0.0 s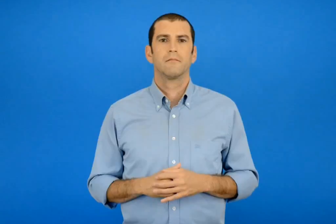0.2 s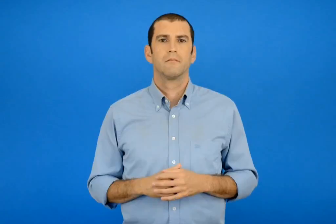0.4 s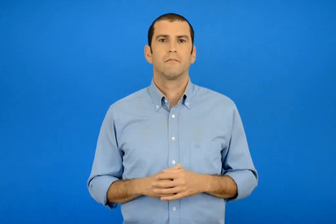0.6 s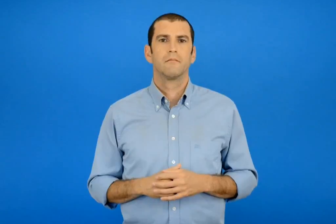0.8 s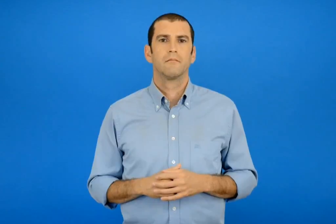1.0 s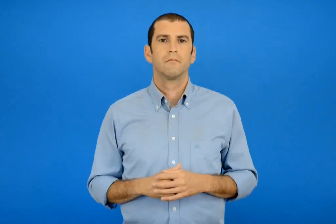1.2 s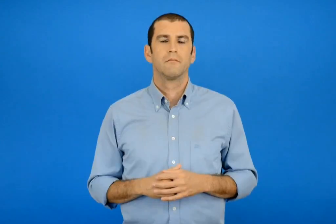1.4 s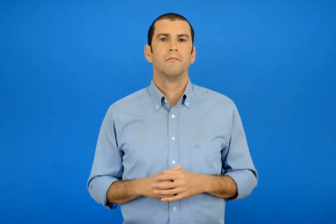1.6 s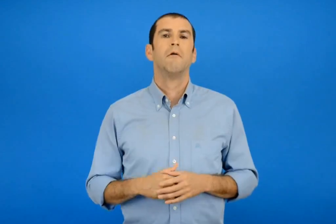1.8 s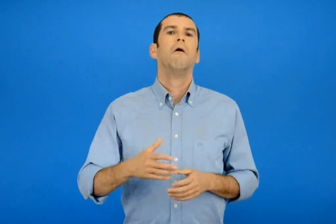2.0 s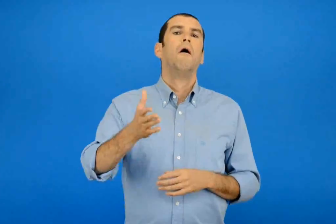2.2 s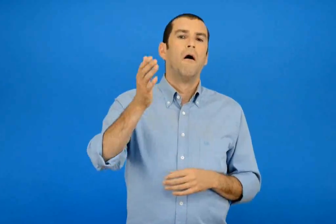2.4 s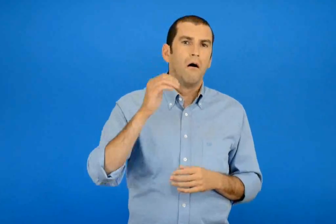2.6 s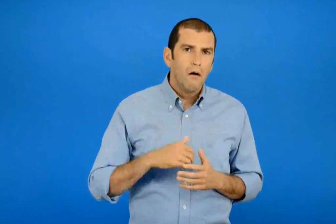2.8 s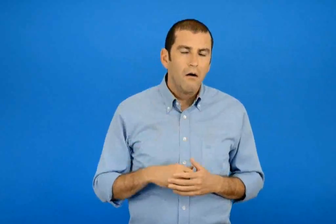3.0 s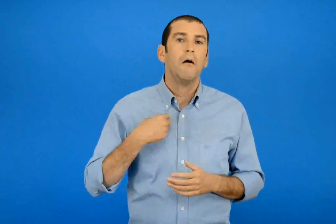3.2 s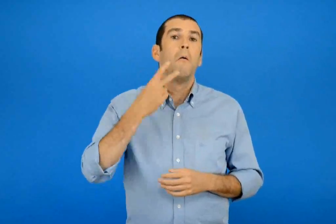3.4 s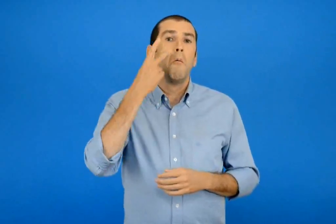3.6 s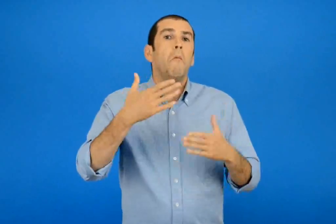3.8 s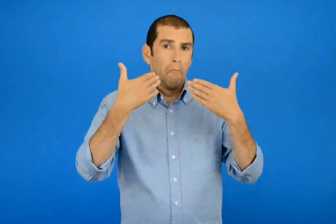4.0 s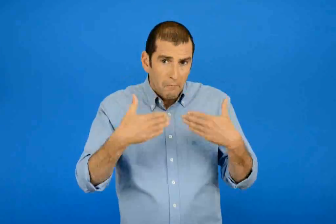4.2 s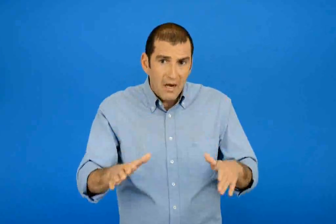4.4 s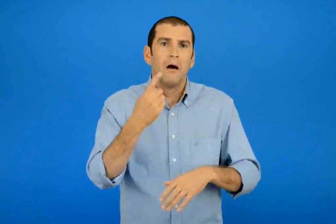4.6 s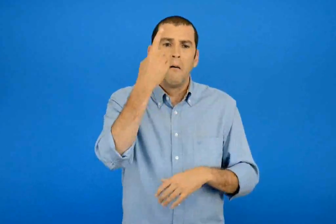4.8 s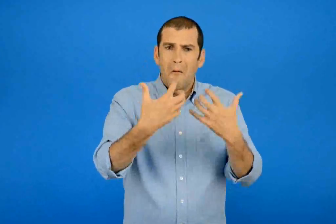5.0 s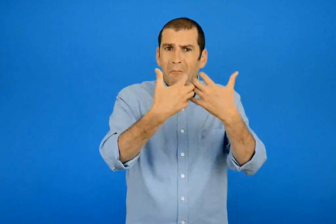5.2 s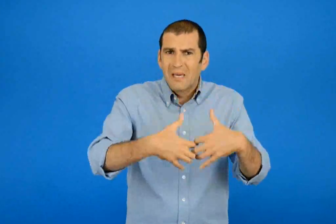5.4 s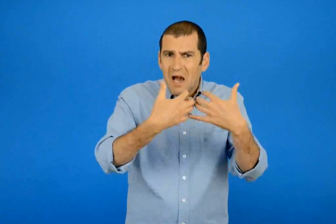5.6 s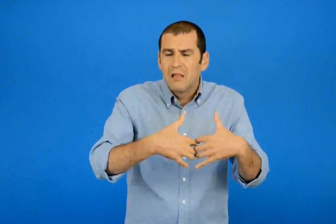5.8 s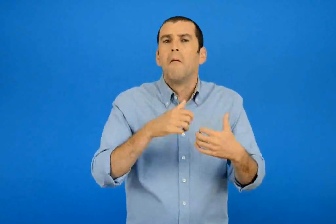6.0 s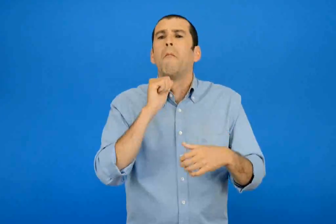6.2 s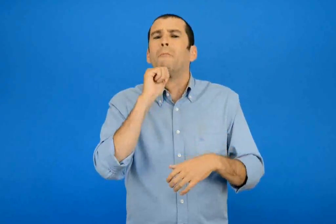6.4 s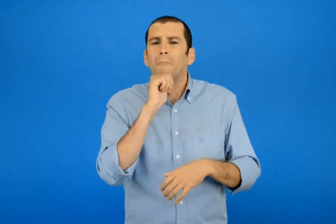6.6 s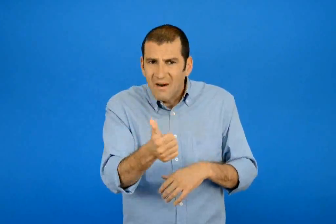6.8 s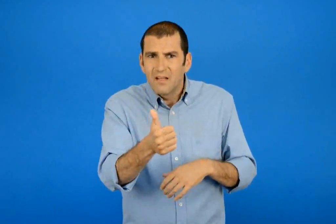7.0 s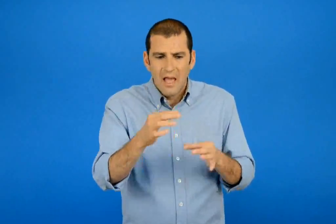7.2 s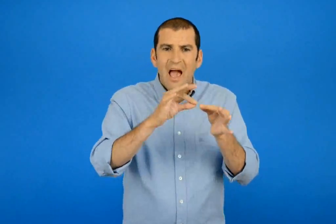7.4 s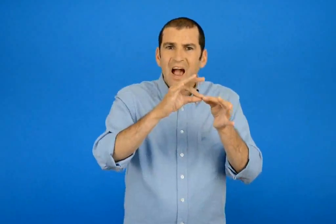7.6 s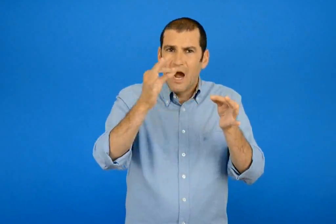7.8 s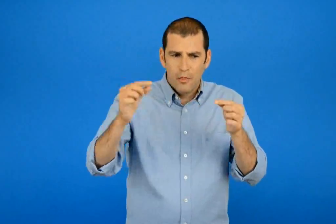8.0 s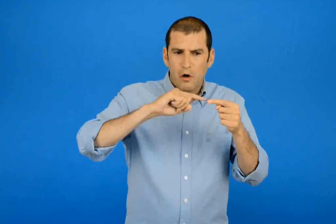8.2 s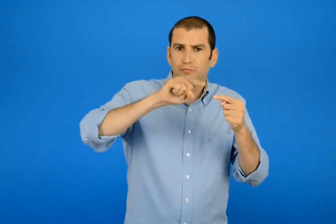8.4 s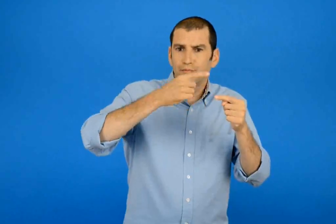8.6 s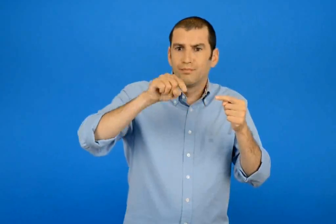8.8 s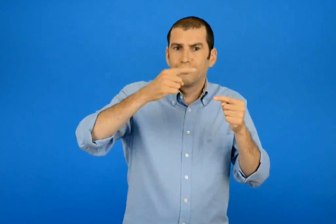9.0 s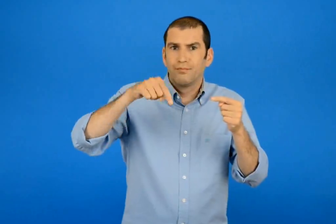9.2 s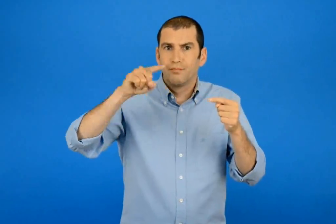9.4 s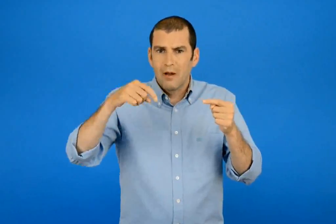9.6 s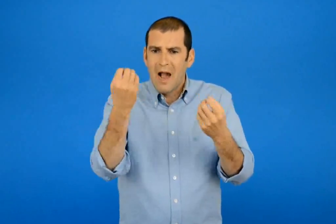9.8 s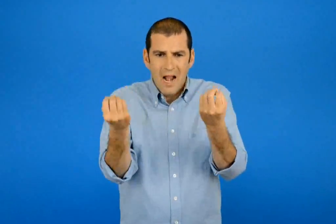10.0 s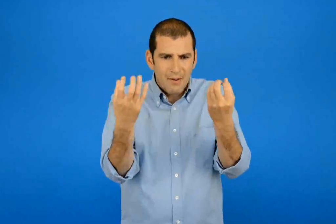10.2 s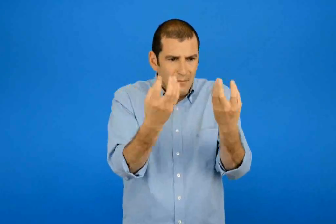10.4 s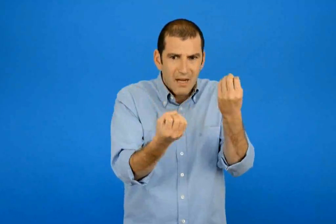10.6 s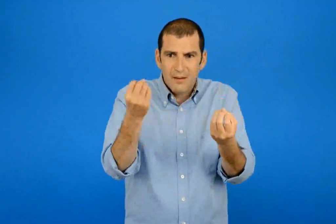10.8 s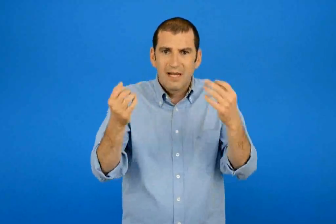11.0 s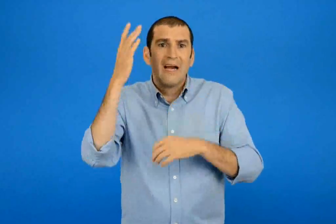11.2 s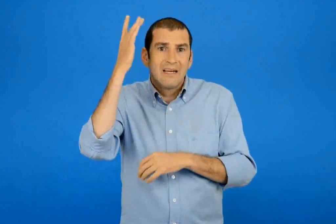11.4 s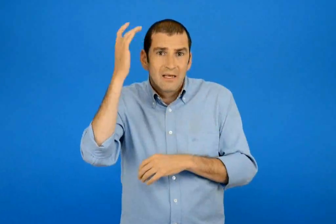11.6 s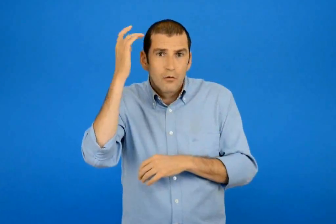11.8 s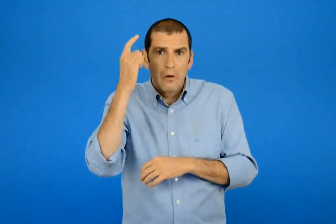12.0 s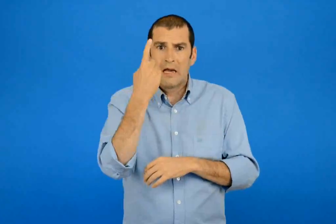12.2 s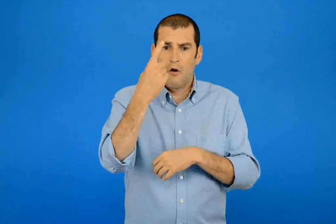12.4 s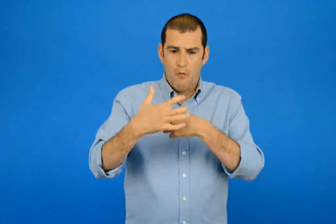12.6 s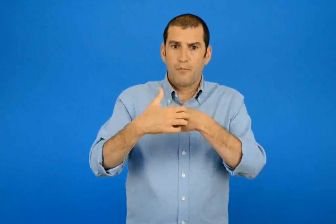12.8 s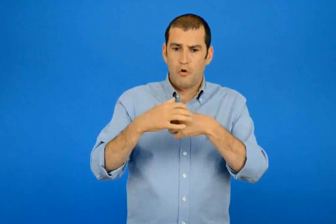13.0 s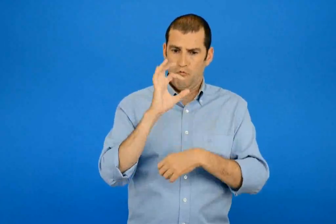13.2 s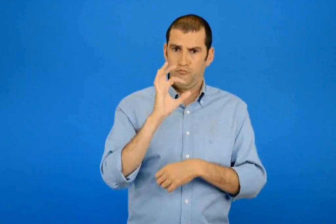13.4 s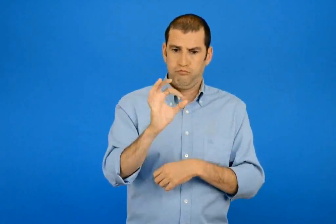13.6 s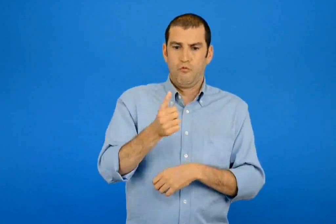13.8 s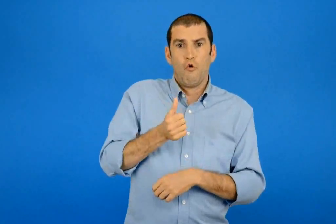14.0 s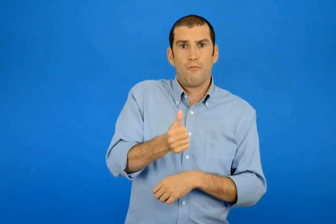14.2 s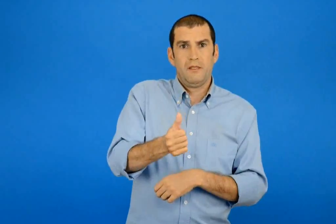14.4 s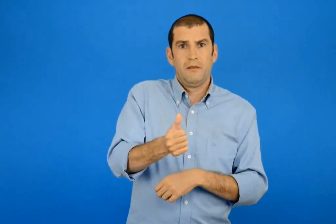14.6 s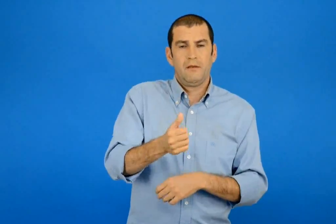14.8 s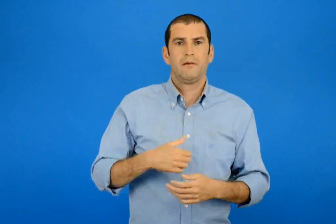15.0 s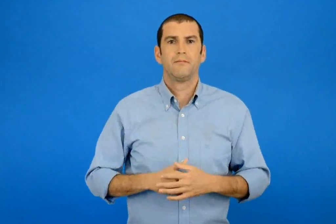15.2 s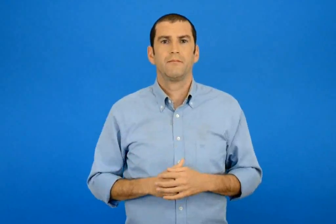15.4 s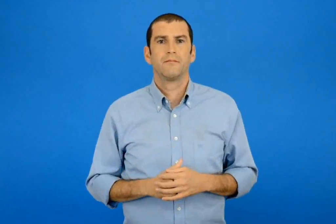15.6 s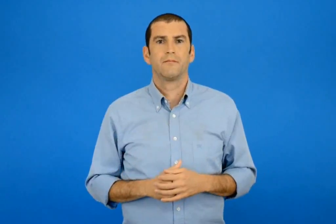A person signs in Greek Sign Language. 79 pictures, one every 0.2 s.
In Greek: που λες είδα μια μαύρη μηχανή με στριφογυριστά καλώδια με κίτρινα λαμπάκια και ένα μεγάλο πορτοκαλί κουμπί
